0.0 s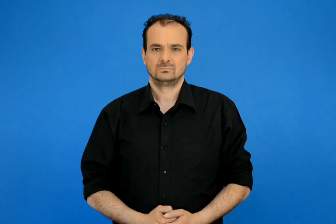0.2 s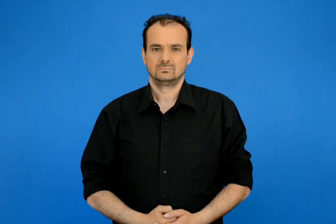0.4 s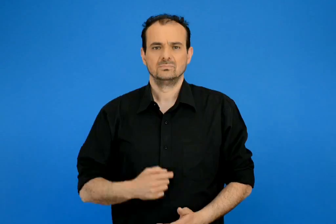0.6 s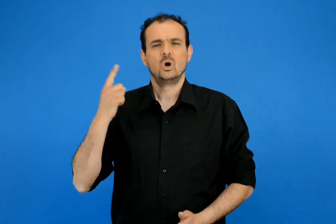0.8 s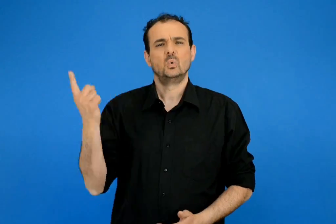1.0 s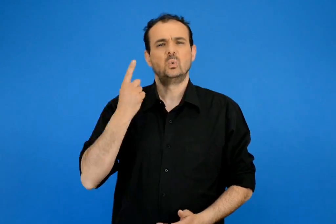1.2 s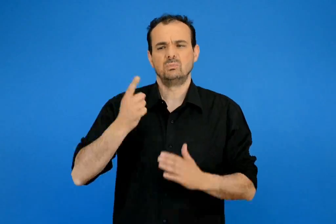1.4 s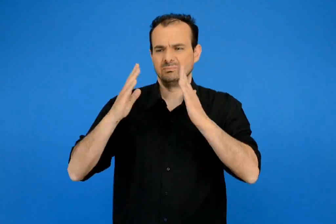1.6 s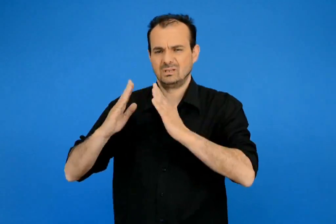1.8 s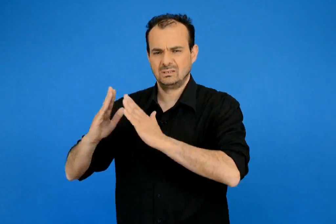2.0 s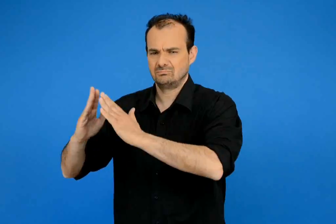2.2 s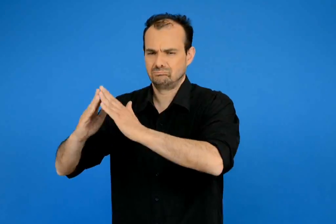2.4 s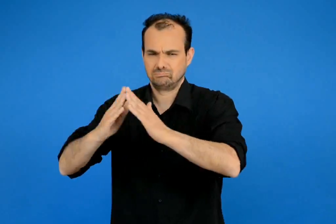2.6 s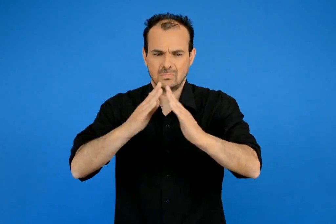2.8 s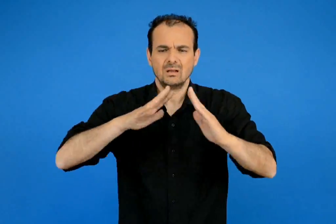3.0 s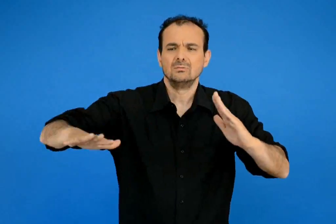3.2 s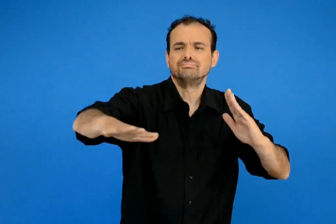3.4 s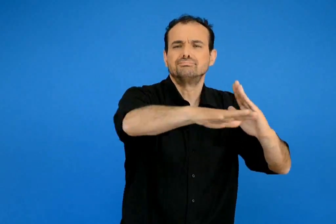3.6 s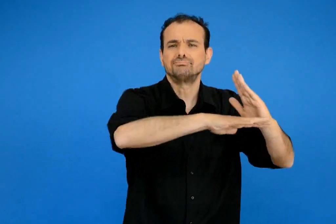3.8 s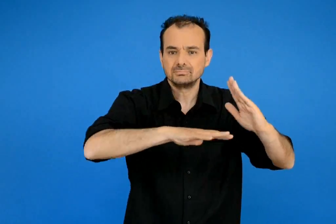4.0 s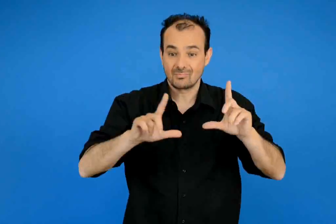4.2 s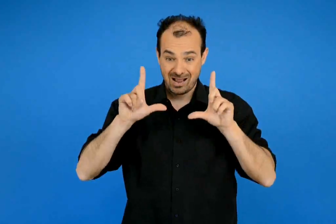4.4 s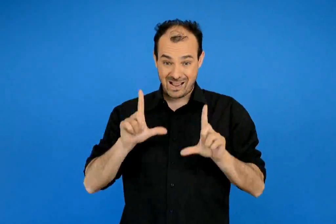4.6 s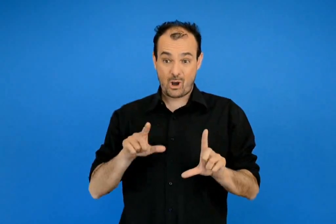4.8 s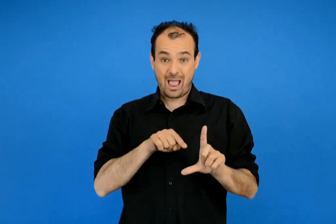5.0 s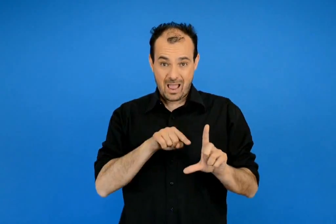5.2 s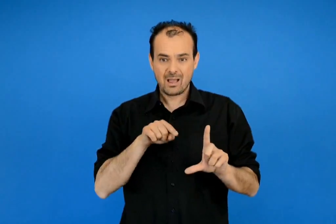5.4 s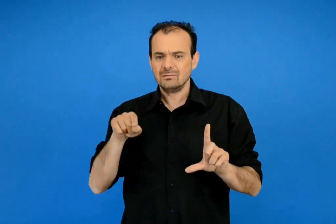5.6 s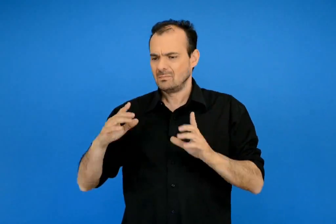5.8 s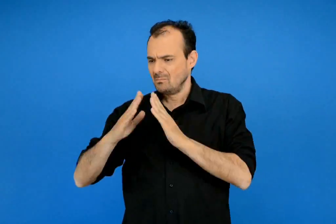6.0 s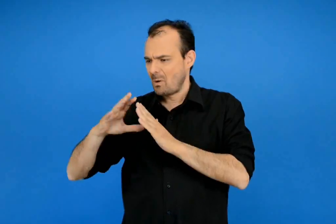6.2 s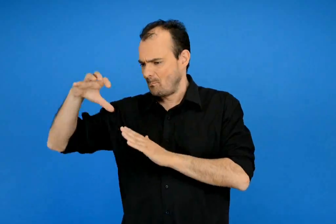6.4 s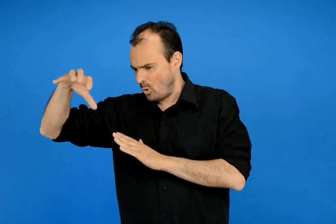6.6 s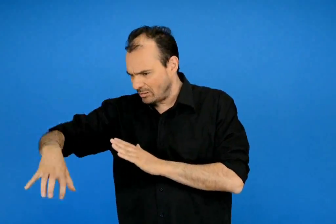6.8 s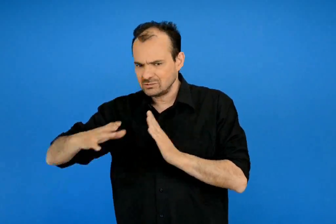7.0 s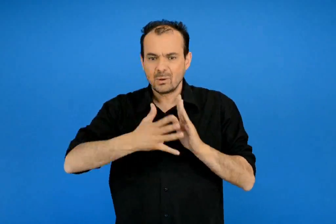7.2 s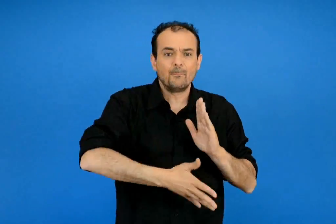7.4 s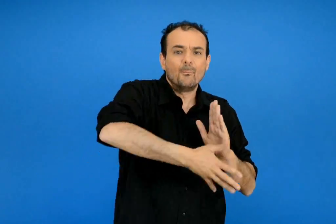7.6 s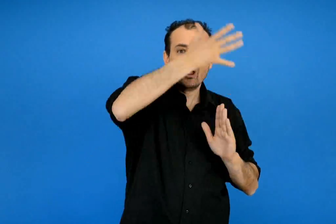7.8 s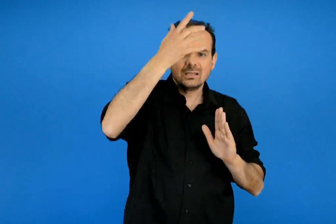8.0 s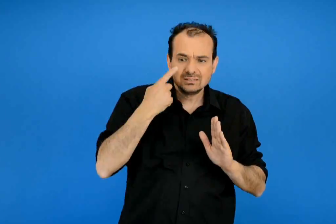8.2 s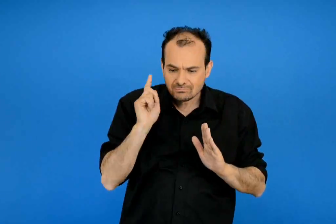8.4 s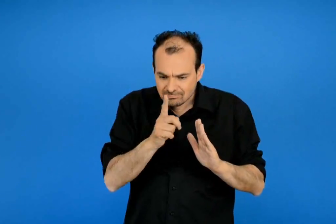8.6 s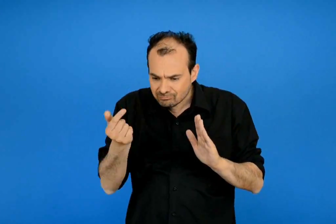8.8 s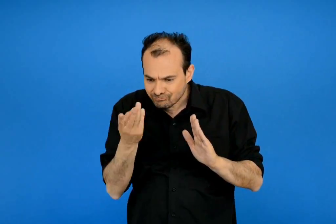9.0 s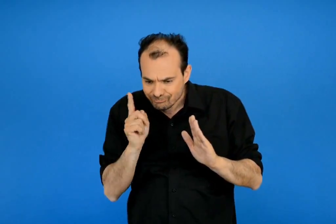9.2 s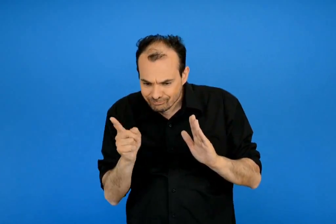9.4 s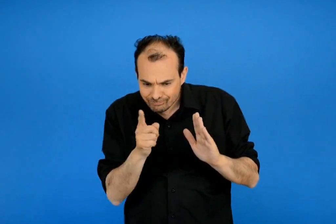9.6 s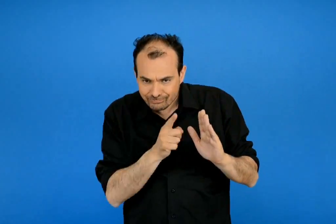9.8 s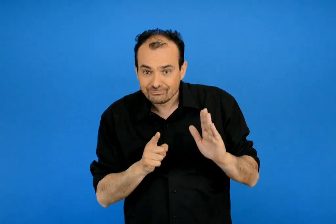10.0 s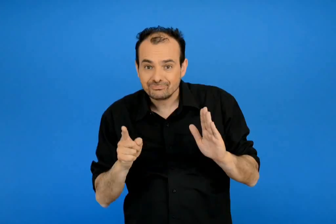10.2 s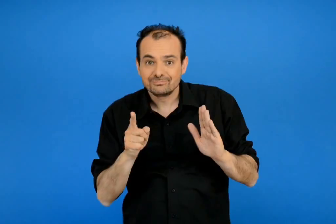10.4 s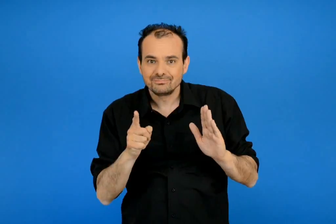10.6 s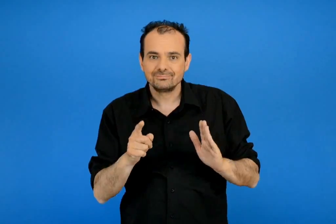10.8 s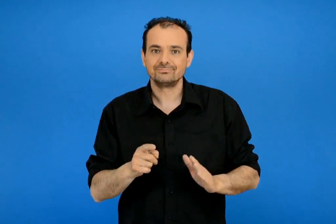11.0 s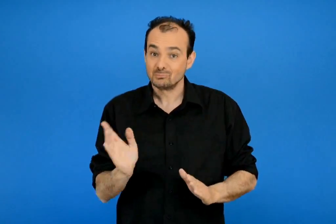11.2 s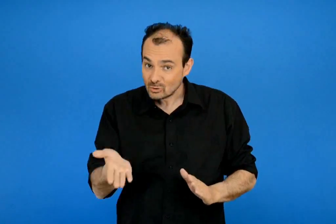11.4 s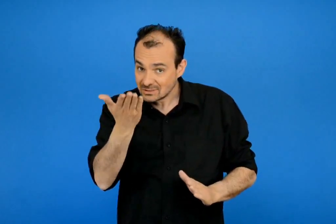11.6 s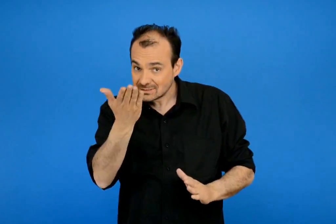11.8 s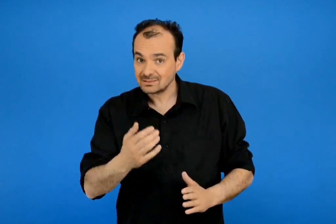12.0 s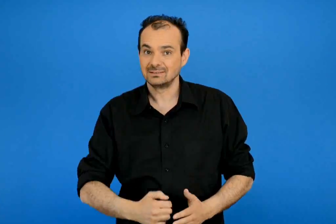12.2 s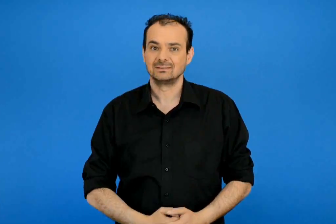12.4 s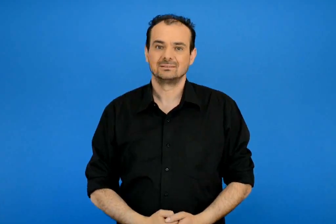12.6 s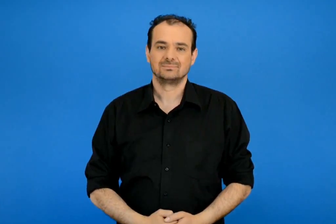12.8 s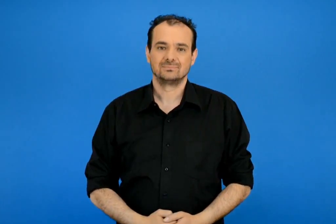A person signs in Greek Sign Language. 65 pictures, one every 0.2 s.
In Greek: τα περισσότερα κτίρια στη συνοικία είναι κατοικίες στην παρακάτω εικόνα μπορείς να μετρήσεις πόσες είναι οι πολυκατοικίες και πόσες οι μονοκατοικίες ;
